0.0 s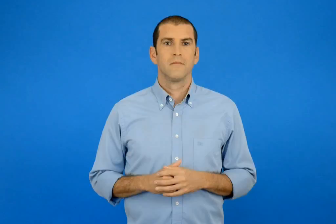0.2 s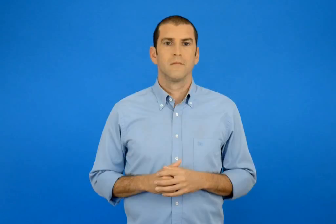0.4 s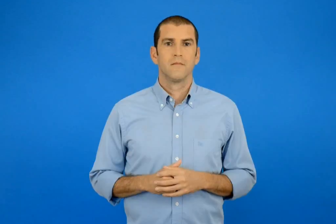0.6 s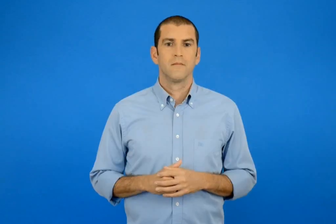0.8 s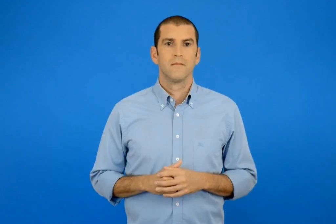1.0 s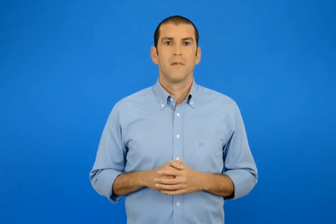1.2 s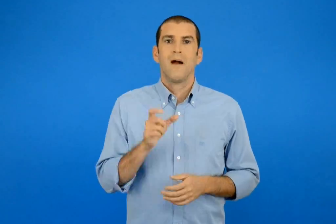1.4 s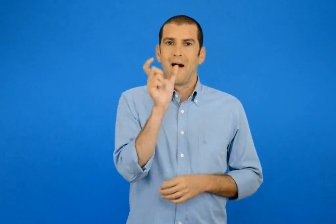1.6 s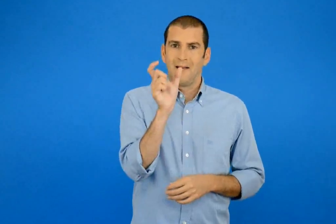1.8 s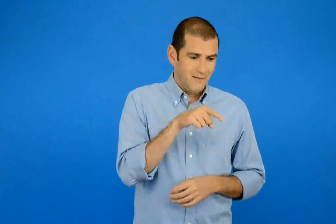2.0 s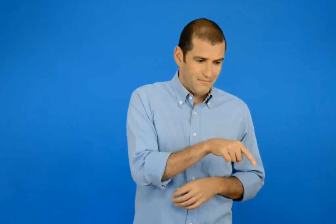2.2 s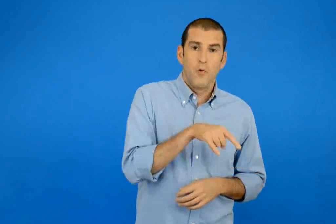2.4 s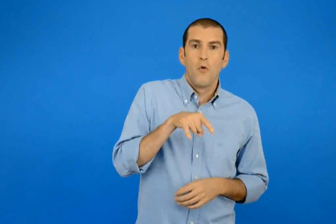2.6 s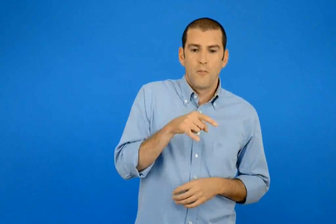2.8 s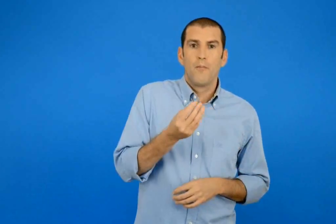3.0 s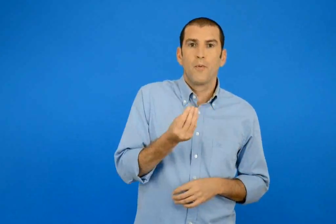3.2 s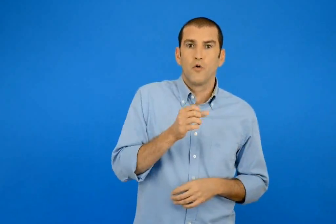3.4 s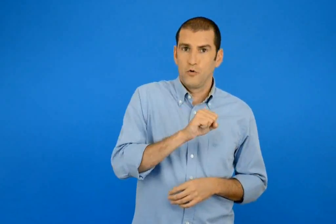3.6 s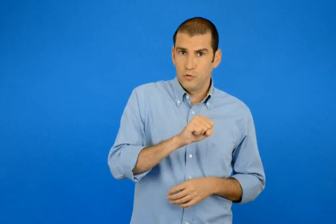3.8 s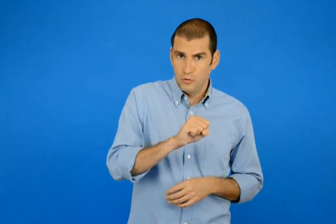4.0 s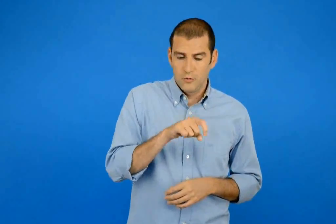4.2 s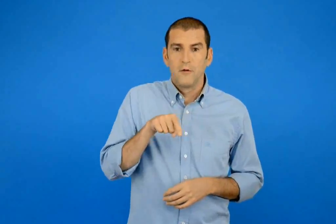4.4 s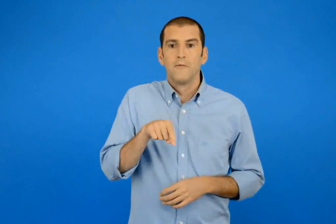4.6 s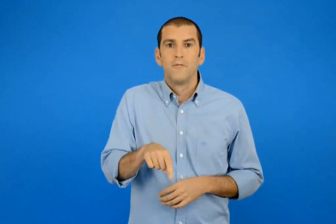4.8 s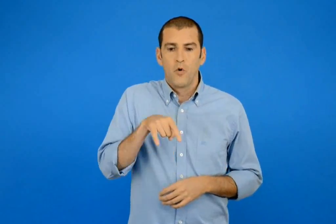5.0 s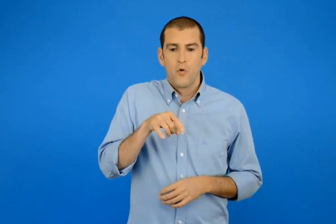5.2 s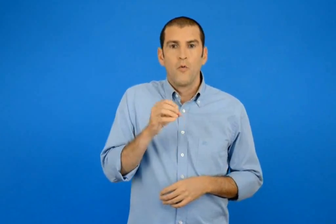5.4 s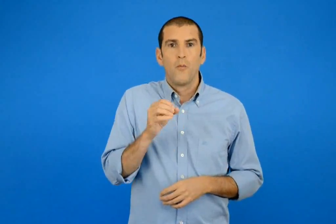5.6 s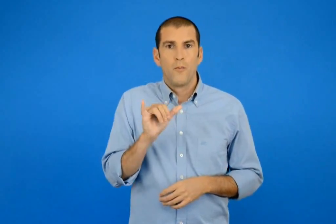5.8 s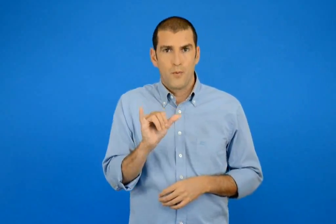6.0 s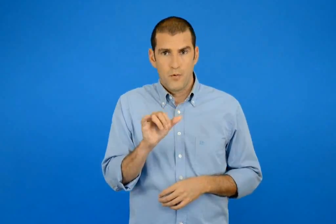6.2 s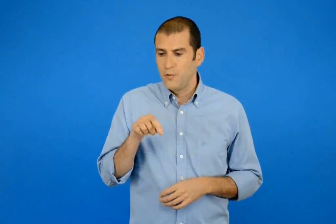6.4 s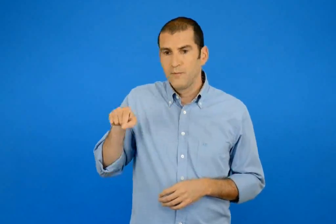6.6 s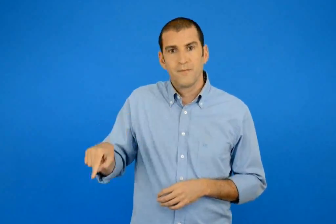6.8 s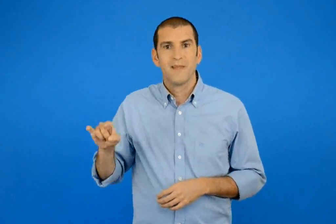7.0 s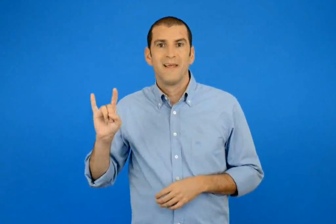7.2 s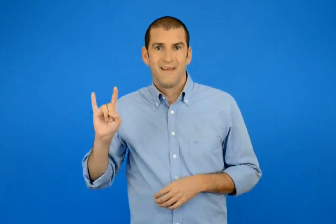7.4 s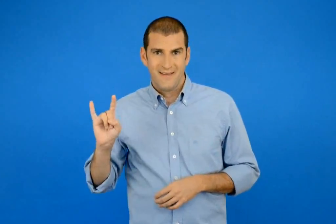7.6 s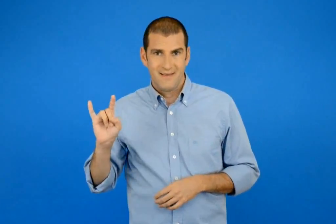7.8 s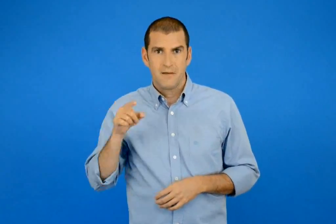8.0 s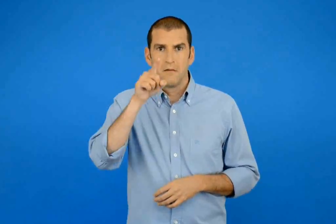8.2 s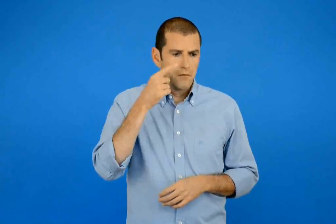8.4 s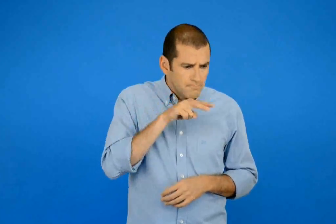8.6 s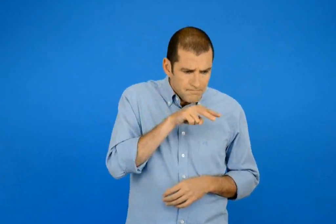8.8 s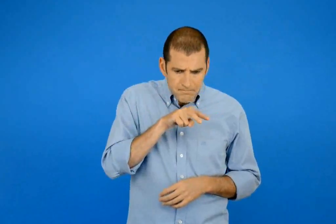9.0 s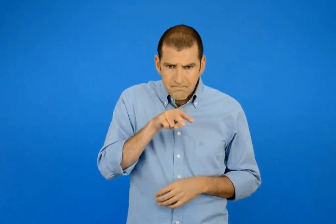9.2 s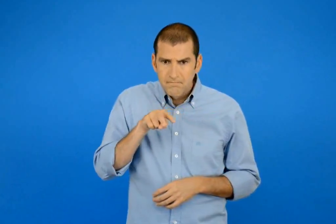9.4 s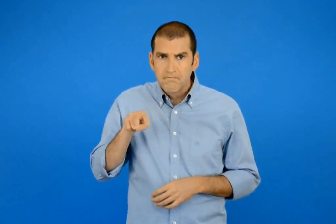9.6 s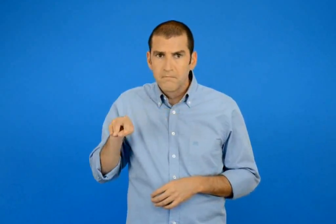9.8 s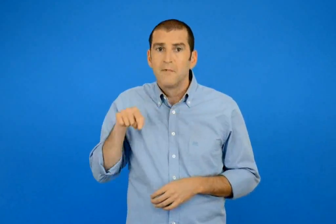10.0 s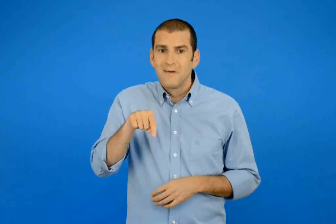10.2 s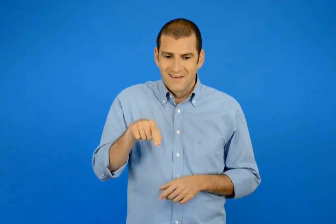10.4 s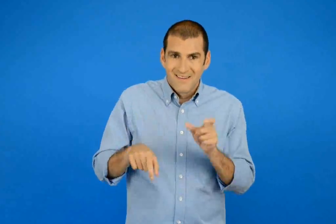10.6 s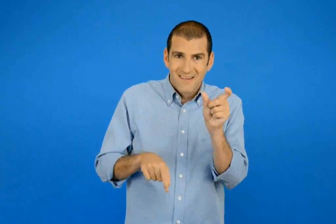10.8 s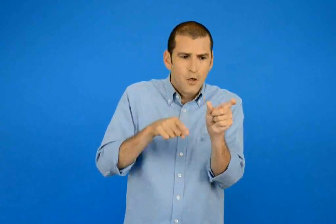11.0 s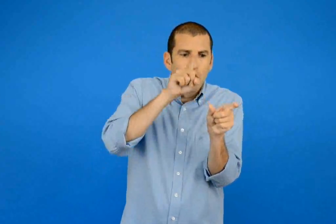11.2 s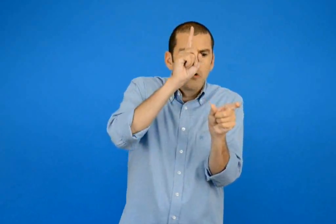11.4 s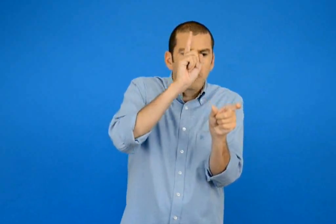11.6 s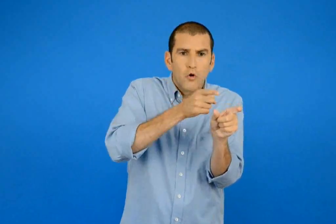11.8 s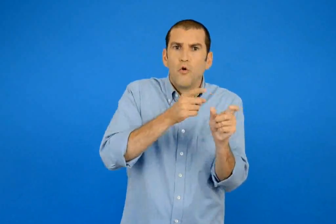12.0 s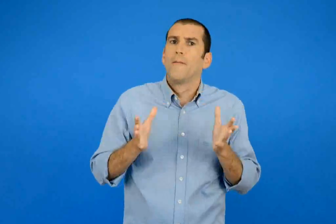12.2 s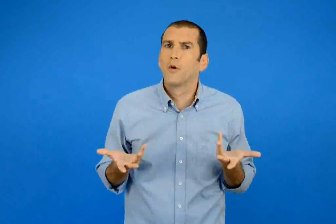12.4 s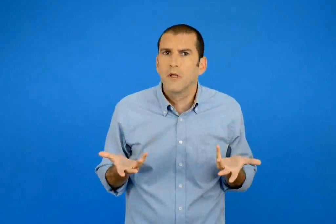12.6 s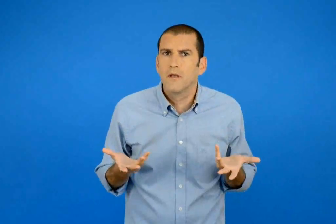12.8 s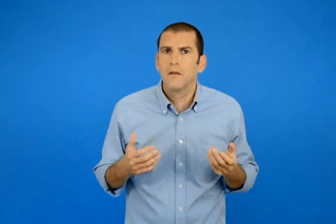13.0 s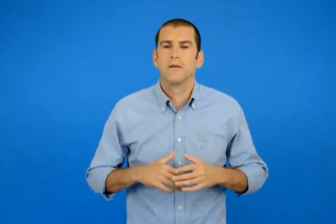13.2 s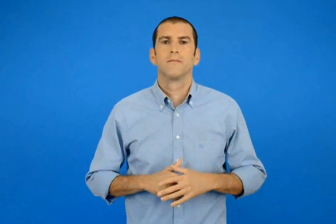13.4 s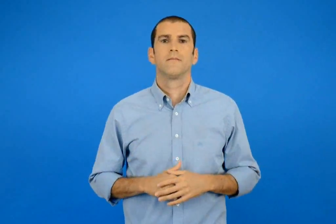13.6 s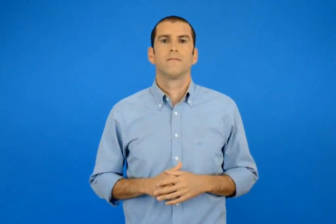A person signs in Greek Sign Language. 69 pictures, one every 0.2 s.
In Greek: παρατήρησε τα πως τα που και τα ήτα ποτέ παίρνουν τόνο ;
